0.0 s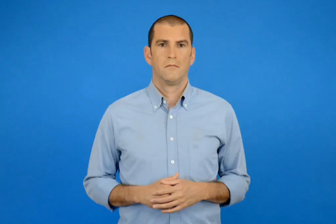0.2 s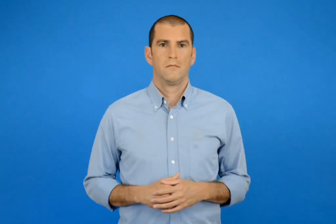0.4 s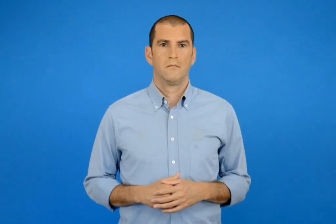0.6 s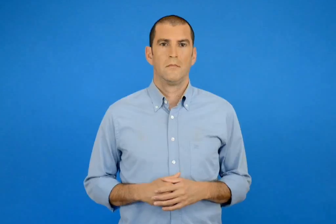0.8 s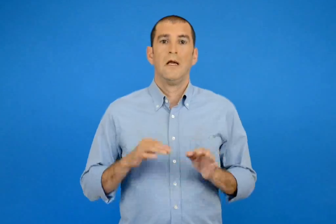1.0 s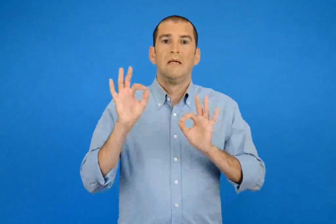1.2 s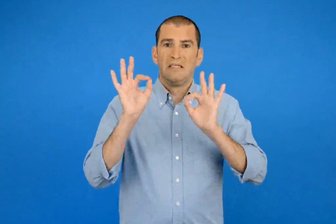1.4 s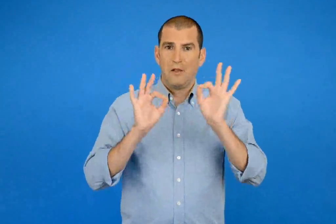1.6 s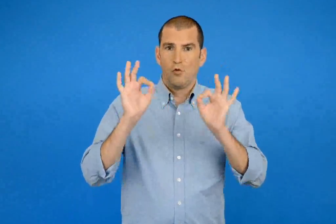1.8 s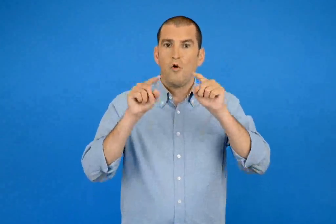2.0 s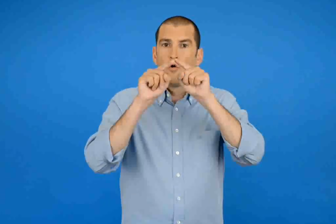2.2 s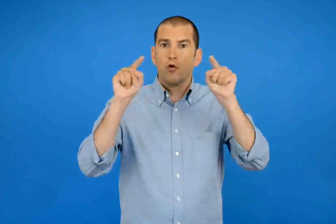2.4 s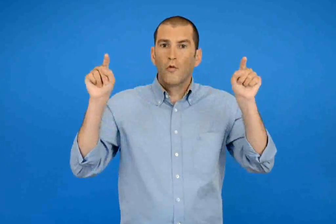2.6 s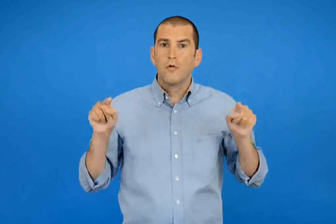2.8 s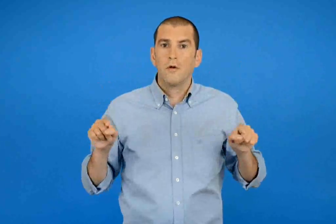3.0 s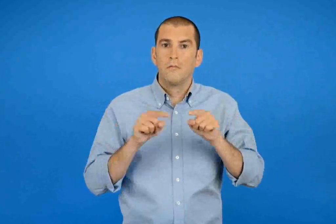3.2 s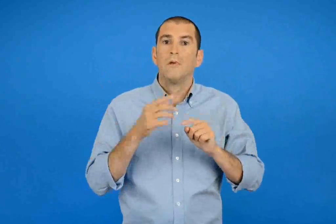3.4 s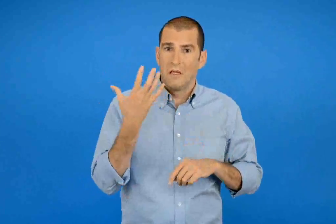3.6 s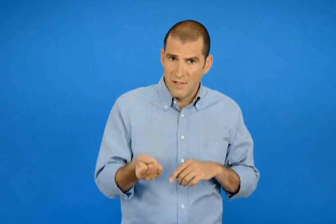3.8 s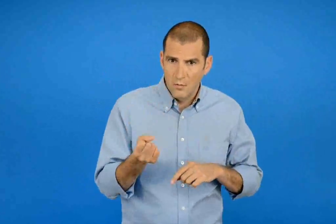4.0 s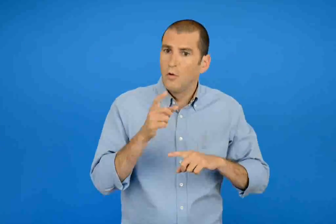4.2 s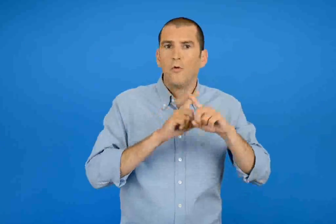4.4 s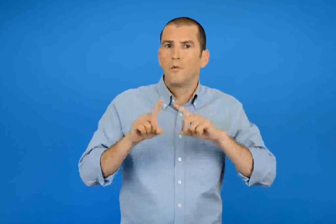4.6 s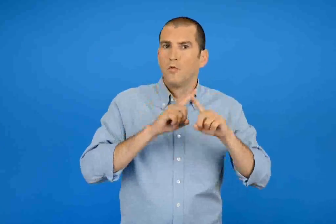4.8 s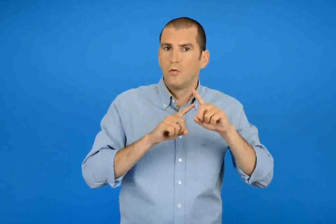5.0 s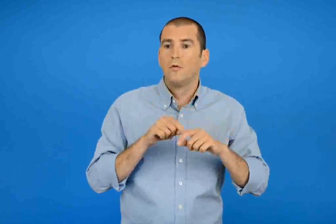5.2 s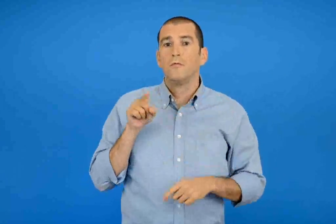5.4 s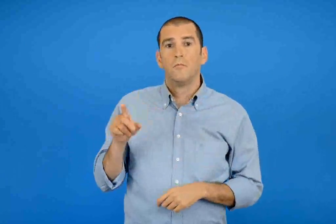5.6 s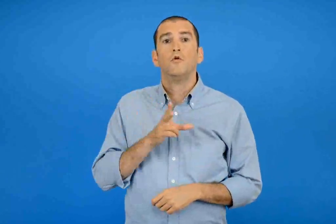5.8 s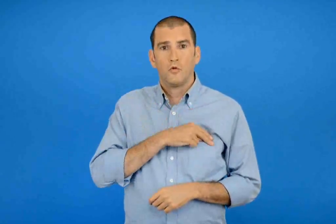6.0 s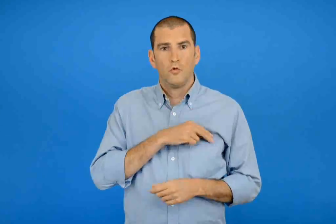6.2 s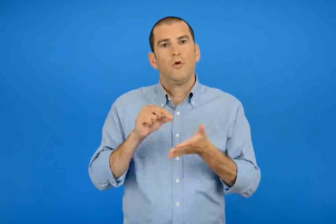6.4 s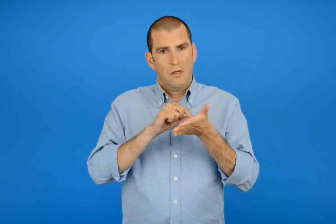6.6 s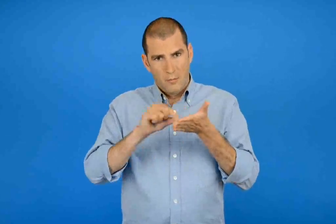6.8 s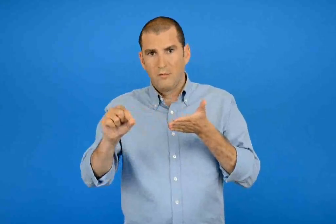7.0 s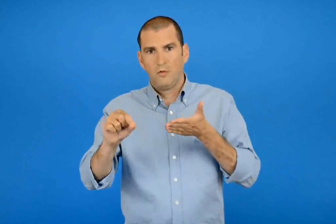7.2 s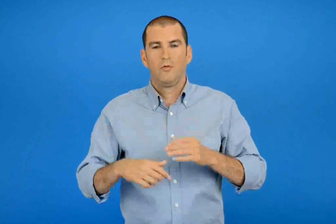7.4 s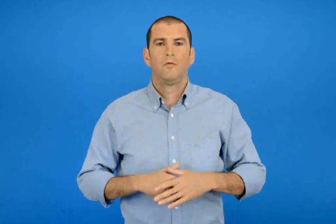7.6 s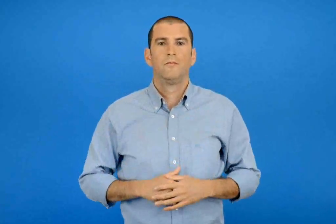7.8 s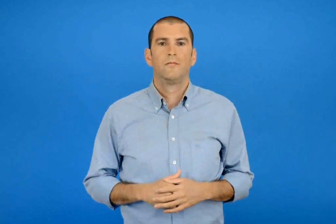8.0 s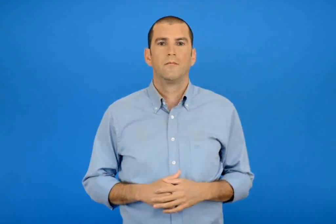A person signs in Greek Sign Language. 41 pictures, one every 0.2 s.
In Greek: σε ποιό σχέδιο υπάρχουν ορθογώνια παραλληλόγραμμα ; υπογραμμίζω το σωστό
